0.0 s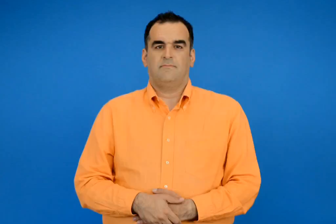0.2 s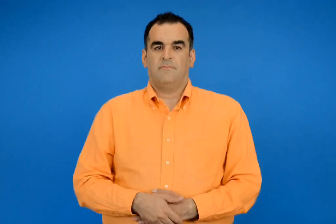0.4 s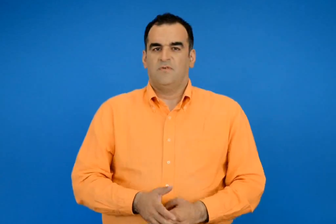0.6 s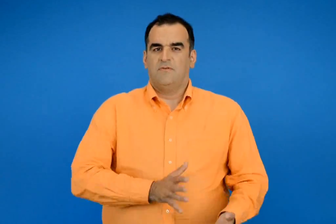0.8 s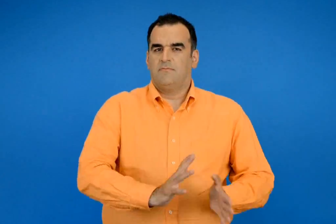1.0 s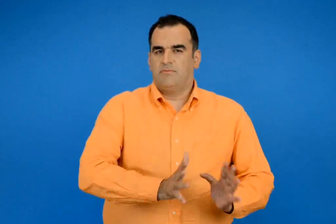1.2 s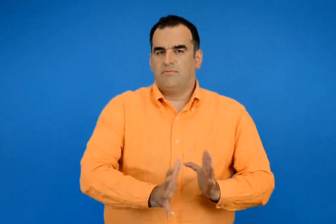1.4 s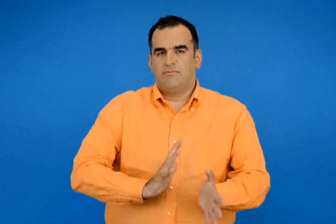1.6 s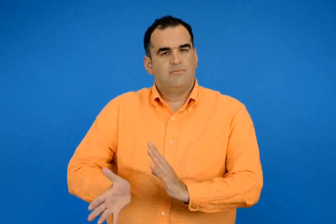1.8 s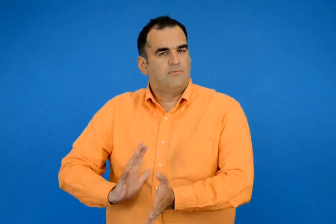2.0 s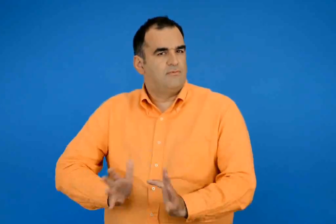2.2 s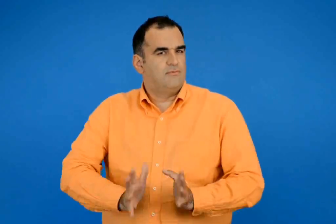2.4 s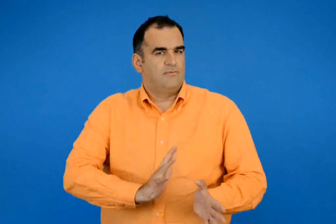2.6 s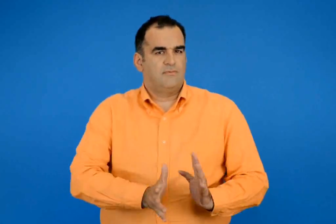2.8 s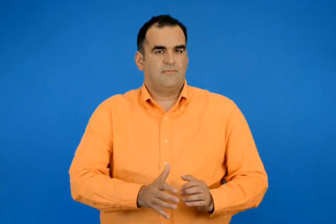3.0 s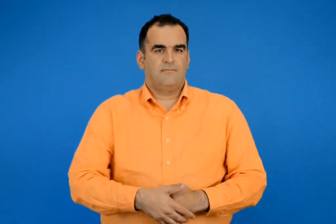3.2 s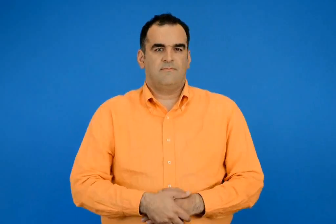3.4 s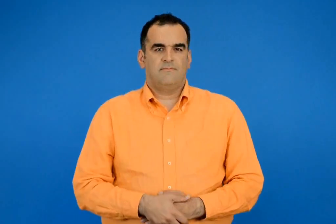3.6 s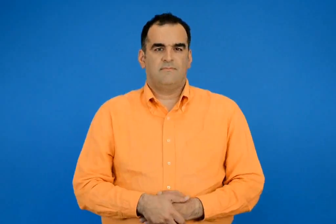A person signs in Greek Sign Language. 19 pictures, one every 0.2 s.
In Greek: με τα νοήματα
